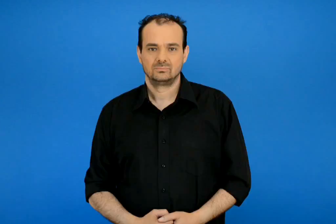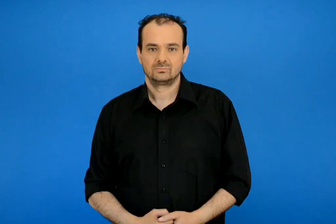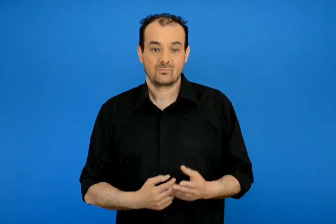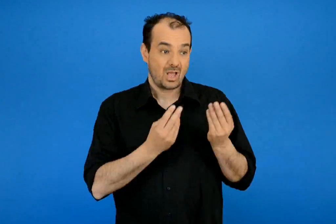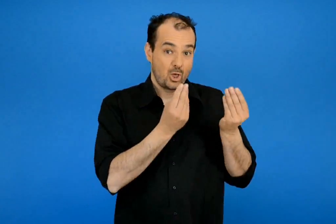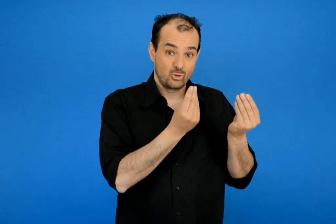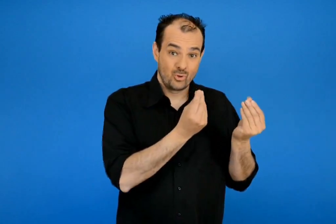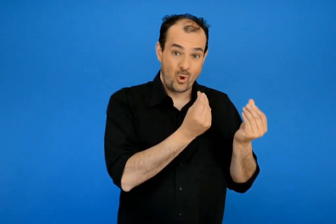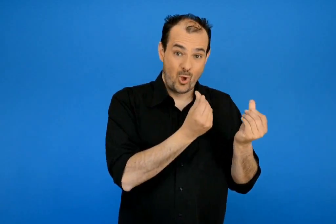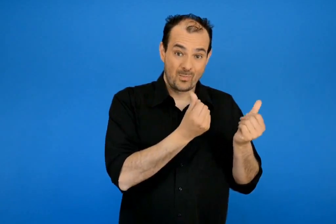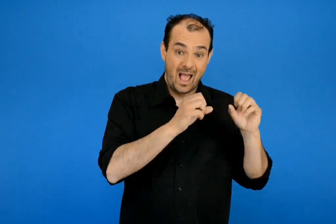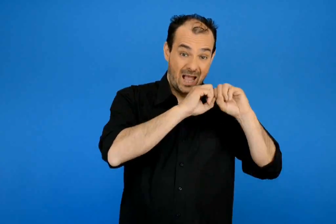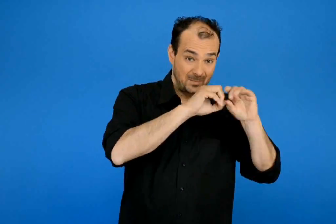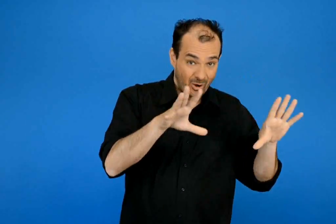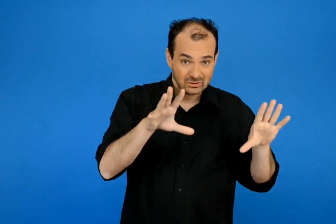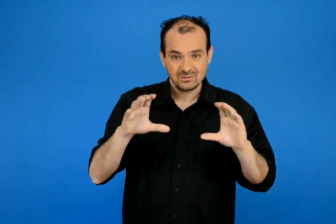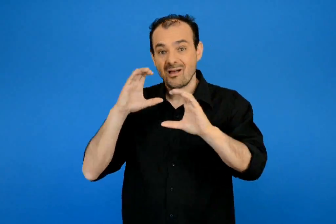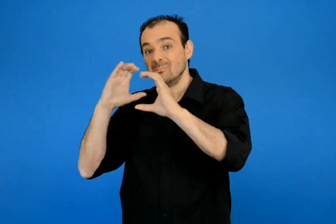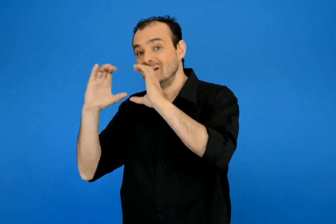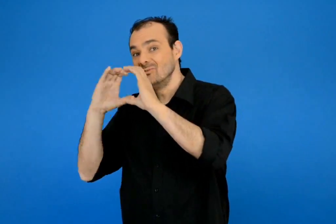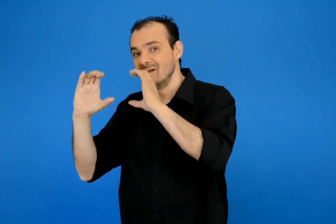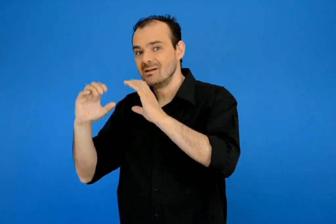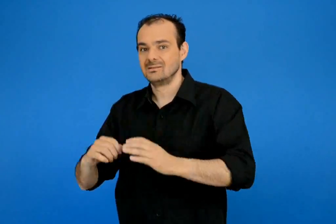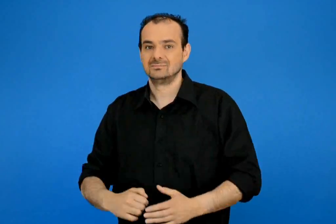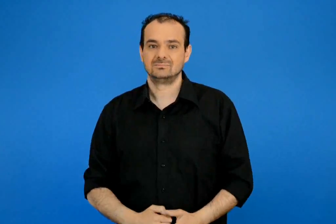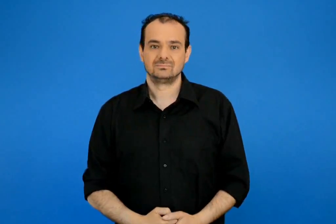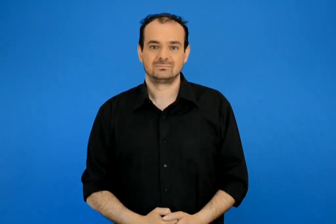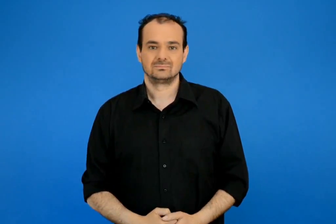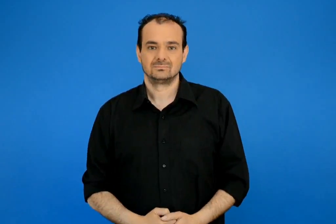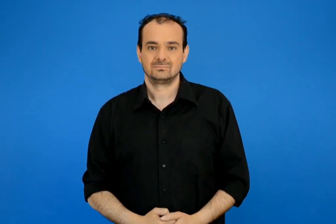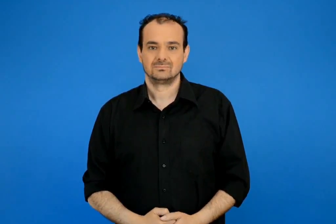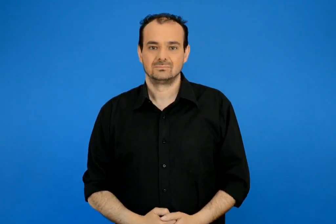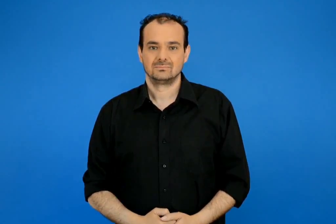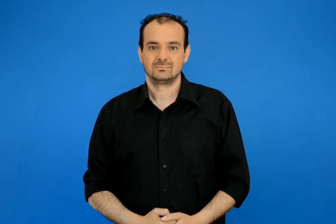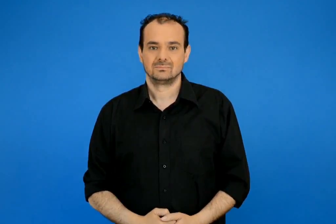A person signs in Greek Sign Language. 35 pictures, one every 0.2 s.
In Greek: τρόποι επικοινωνίας και ενημέρωσης
